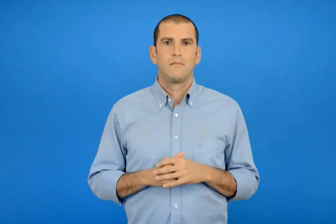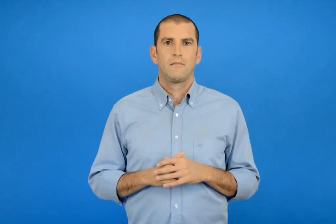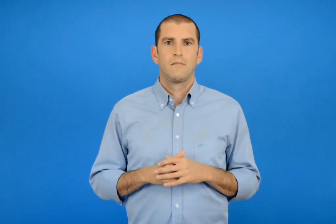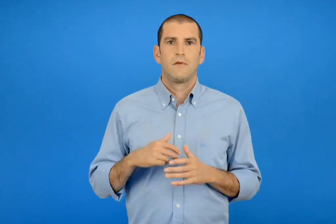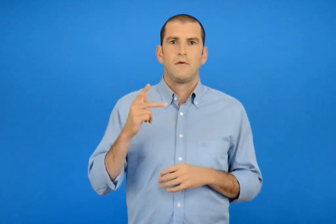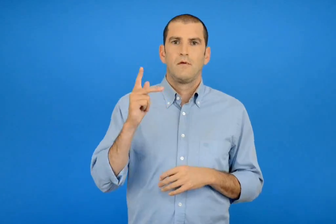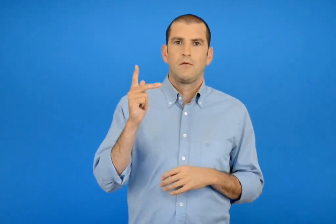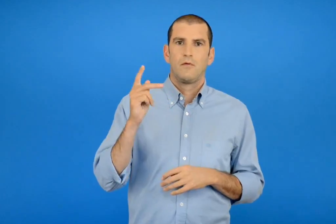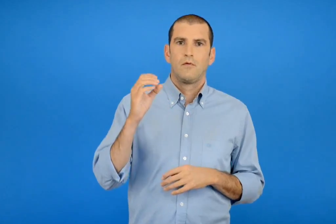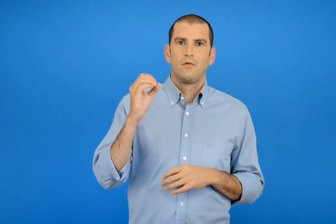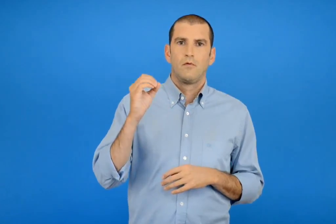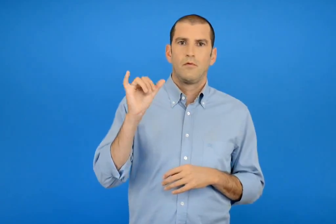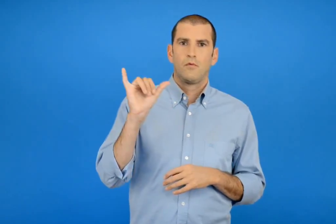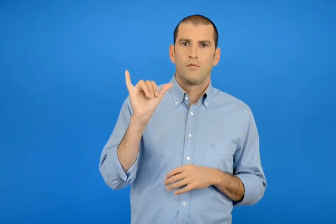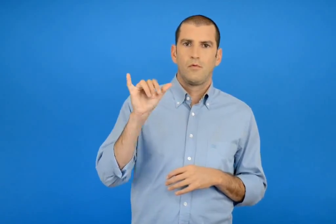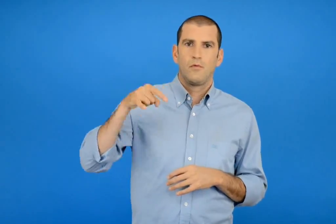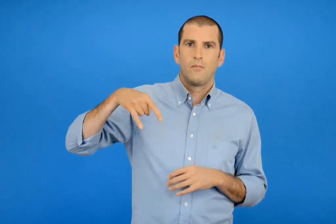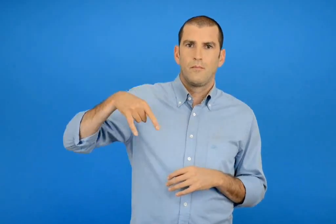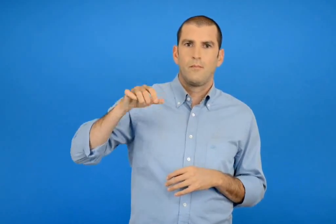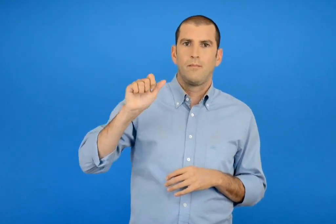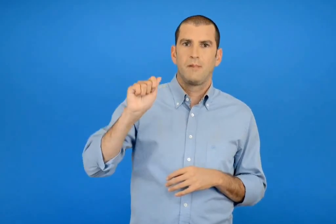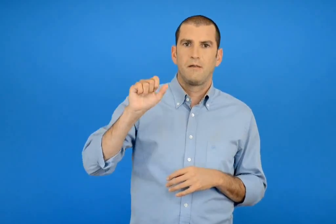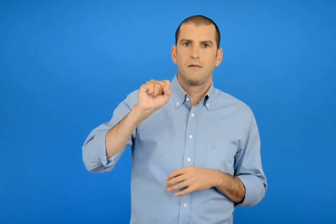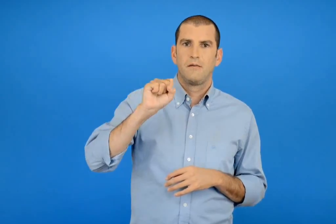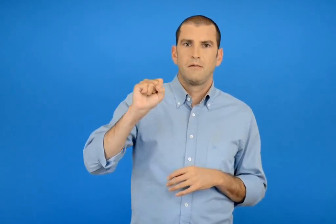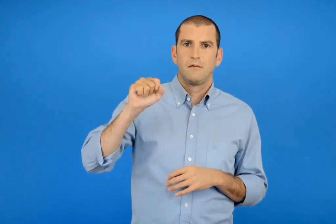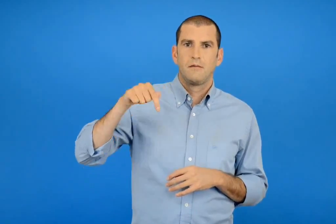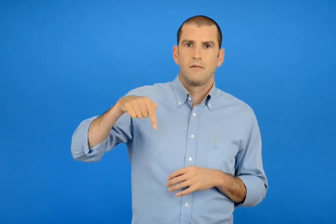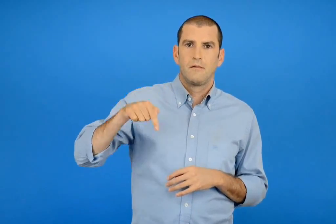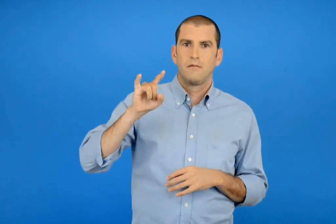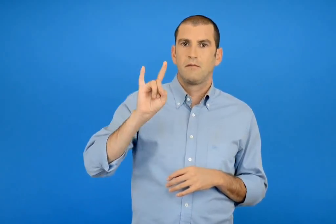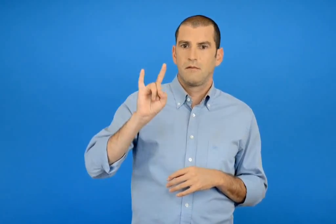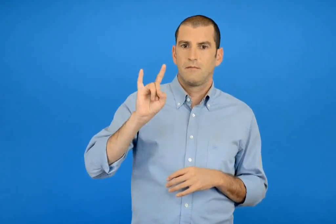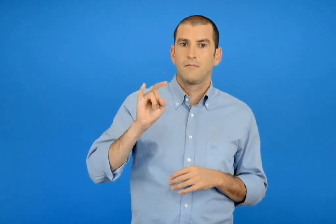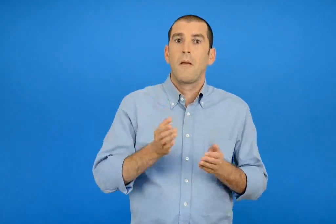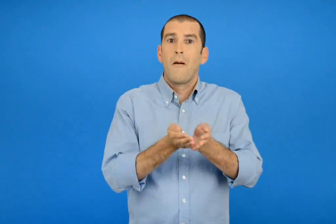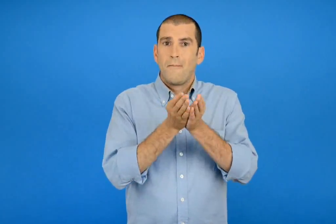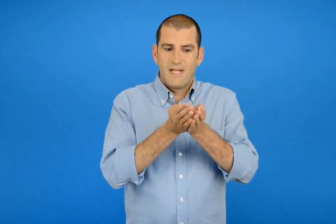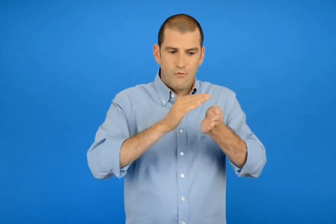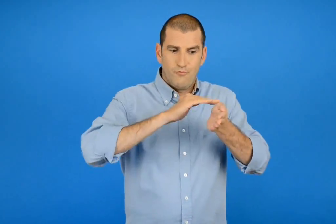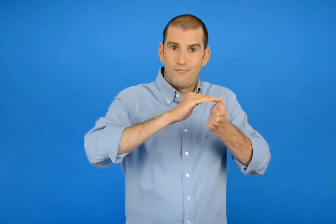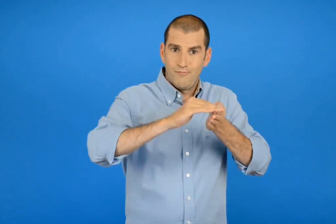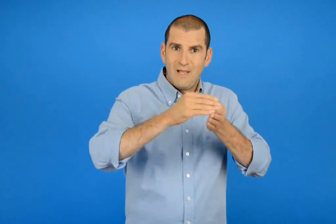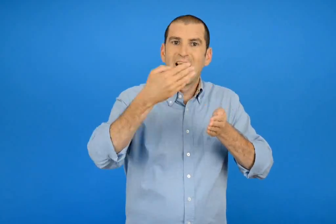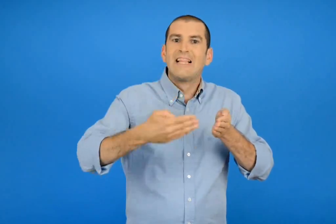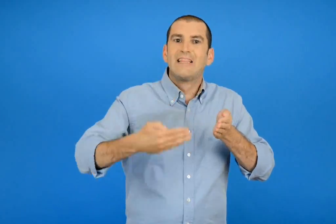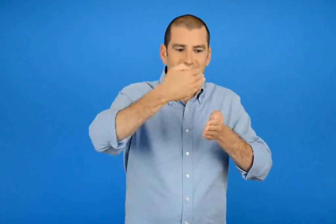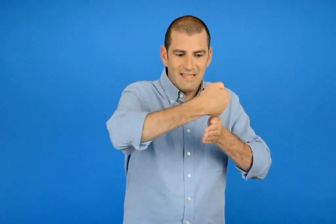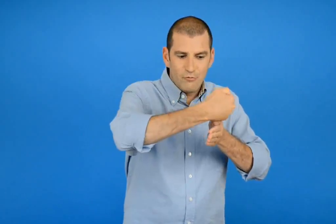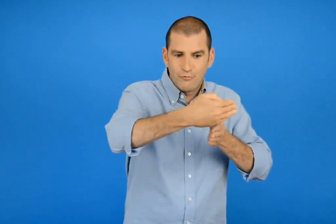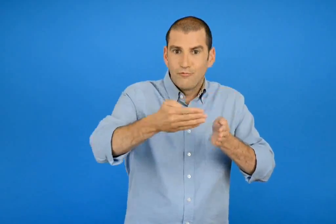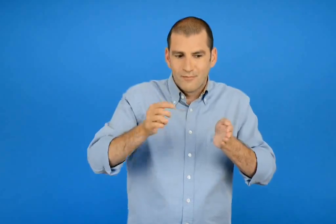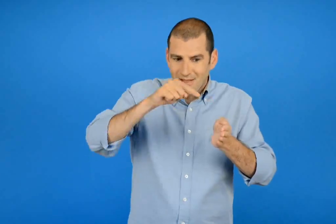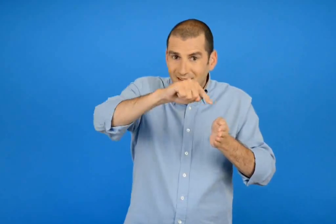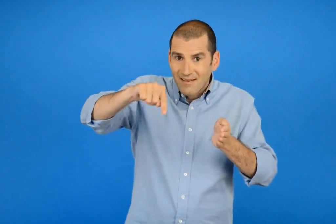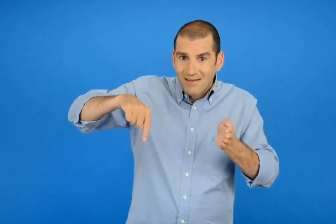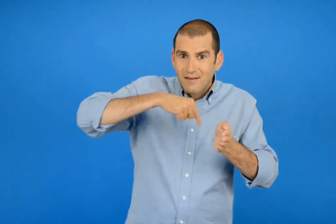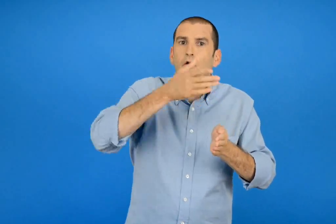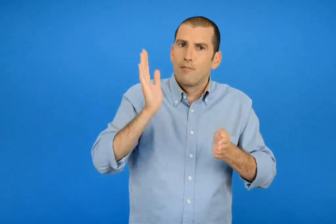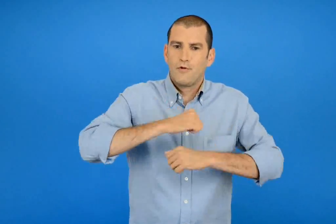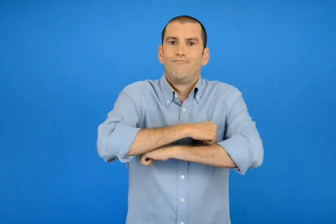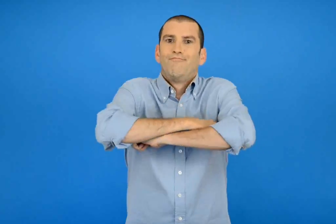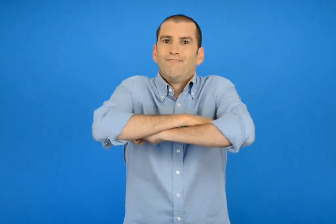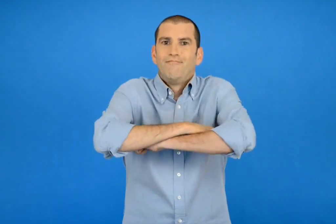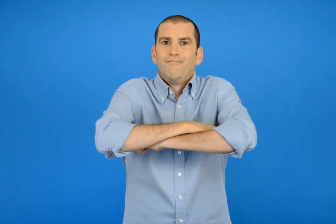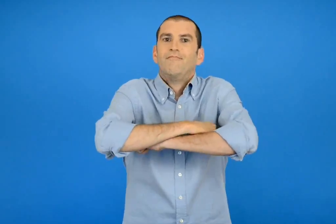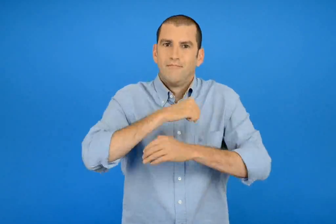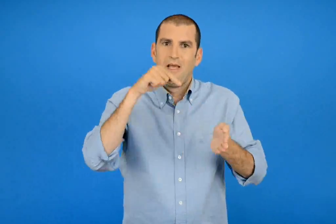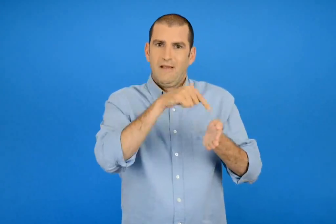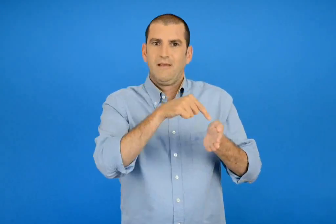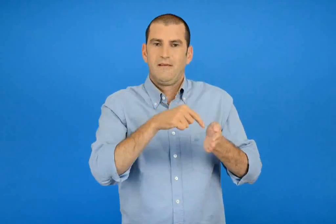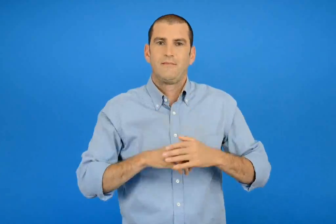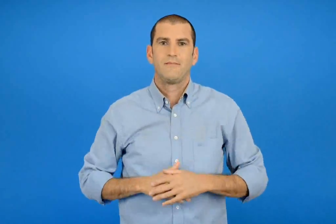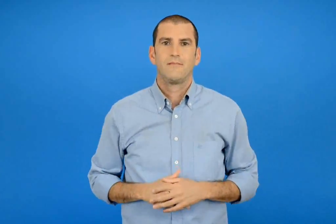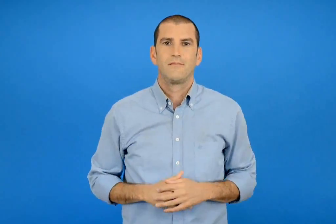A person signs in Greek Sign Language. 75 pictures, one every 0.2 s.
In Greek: κουπαστή το πάνω μέρος του τοίχου του πλοίου στο κατάστρωμα εκεί που μπορεί κανείς να ακουμπήσει
